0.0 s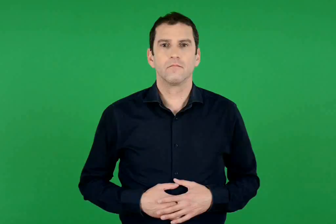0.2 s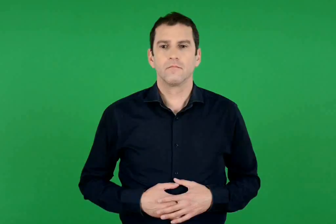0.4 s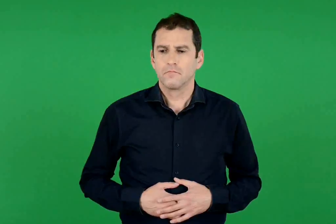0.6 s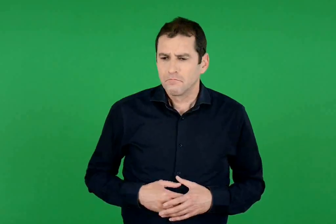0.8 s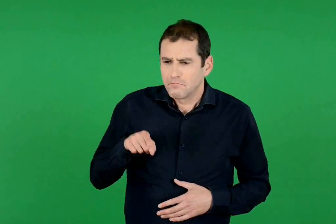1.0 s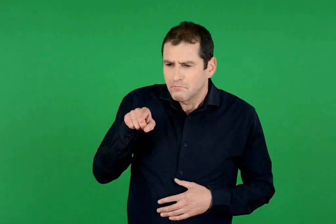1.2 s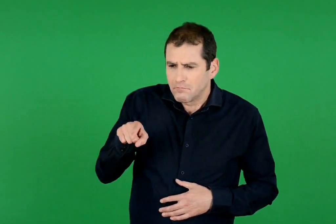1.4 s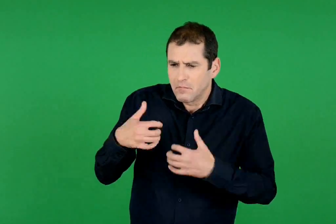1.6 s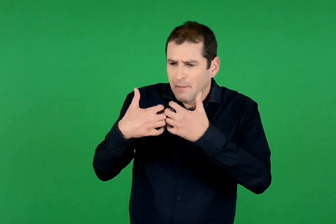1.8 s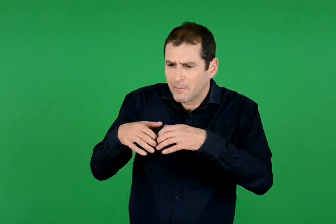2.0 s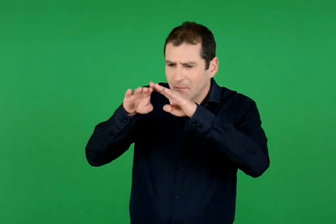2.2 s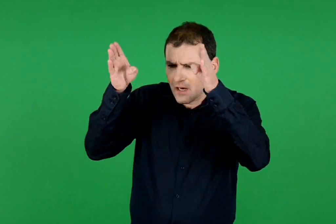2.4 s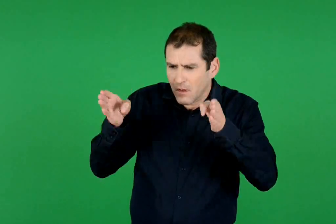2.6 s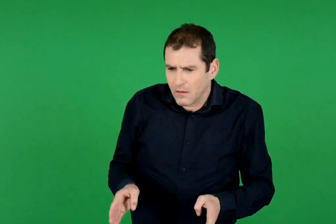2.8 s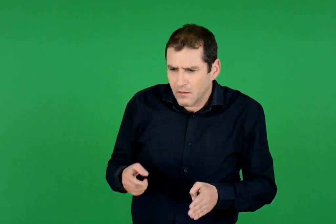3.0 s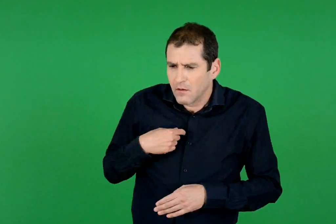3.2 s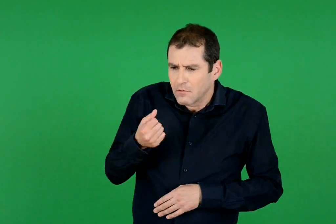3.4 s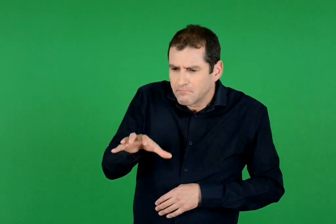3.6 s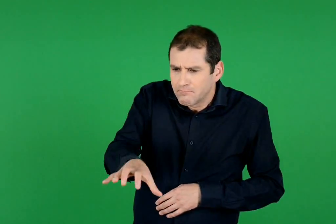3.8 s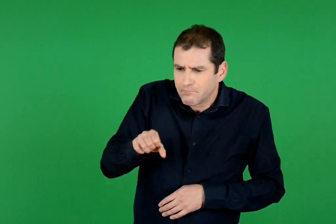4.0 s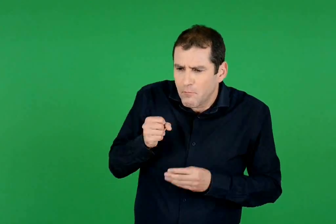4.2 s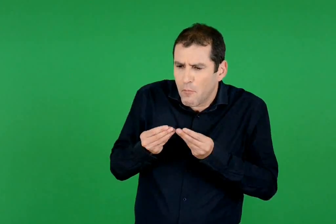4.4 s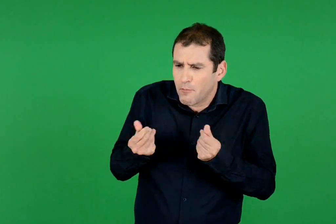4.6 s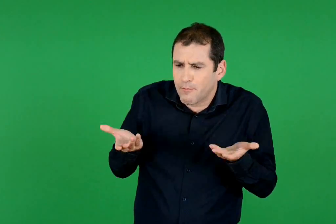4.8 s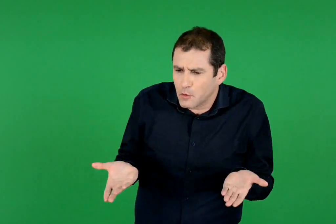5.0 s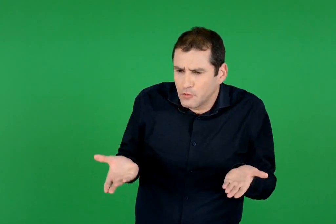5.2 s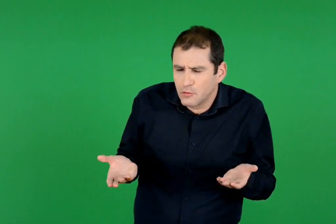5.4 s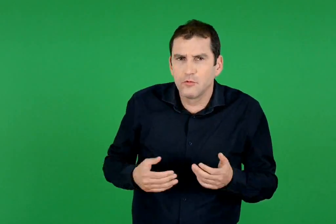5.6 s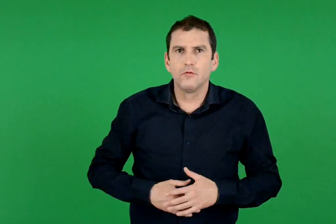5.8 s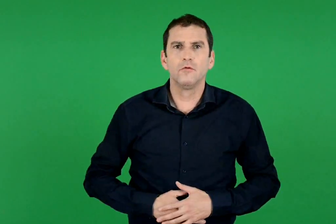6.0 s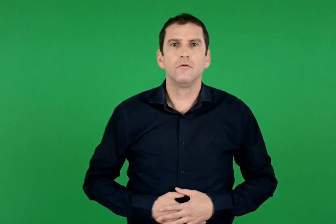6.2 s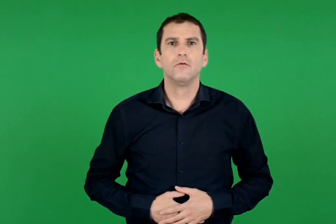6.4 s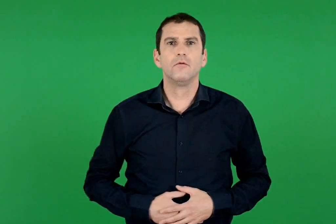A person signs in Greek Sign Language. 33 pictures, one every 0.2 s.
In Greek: πώς θα κάνω ανάληψη από αυτό το μηχάνημα ;
